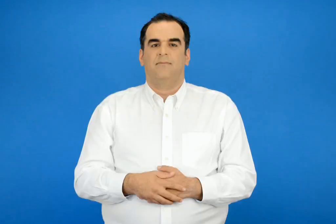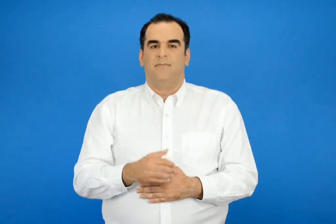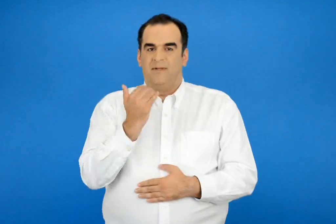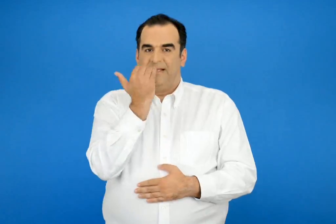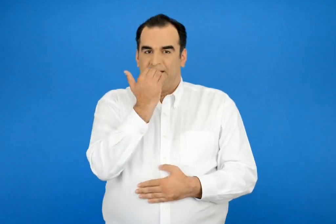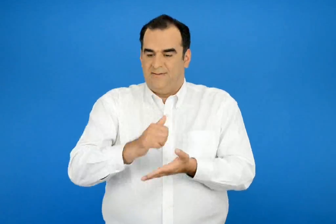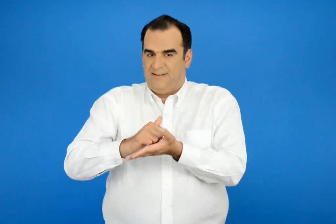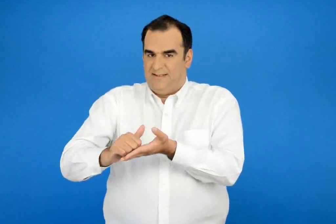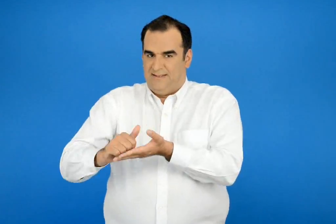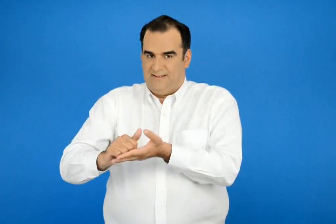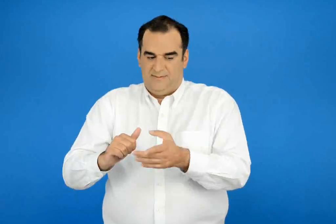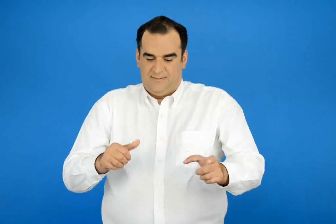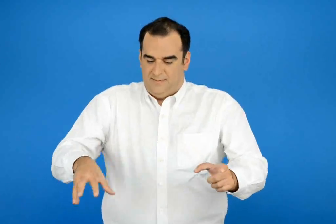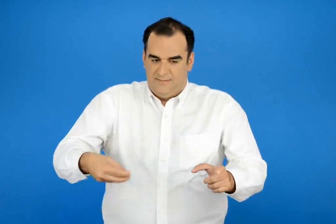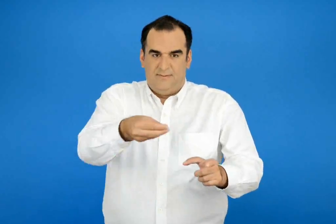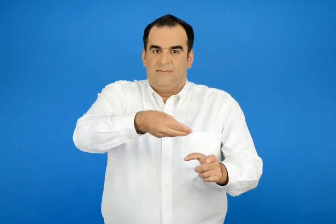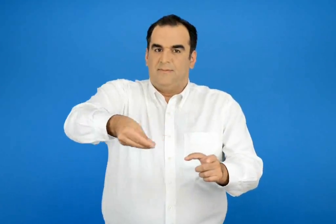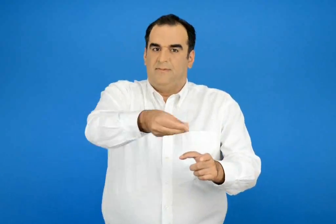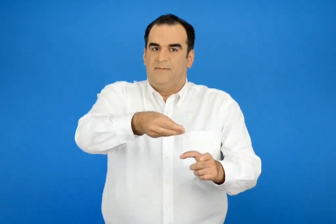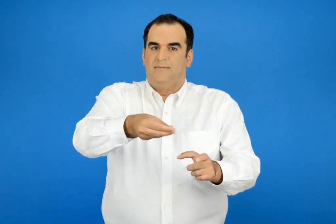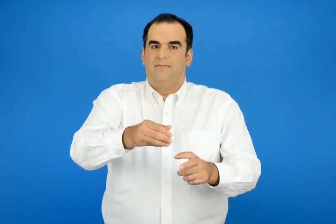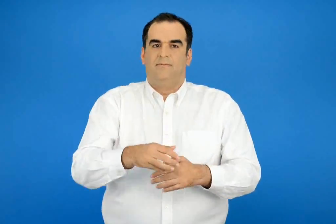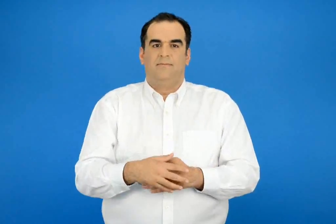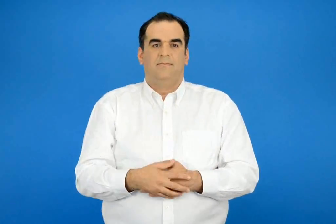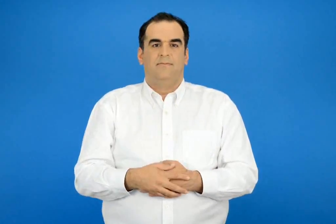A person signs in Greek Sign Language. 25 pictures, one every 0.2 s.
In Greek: προσθέτετε τυρί τριμμένο
